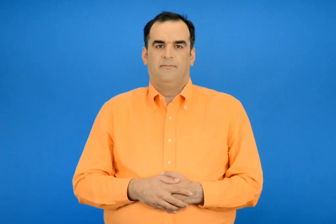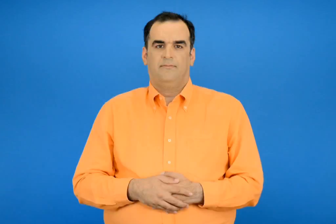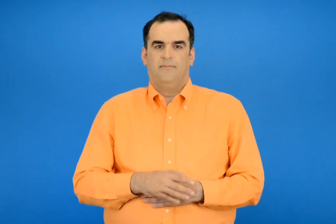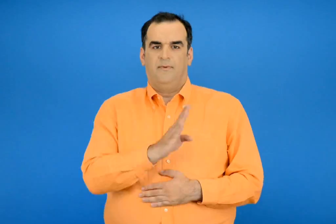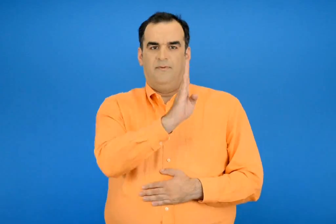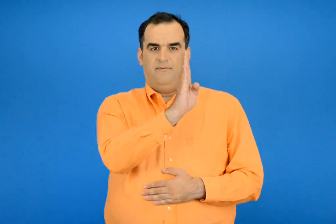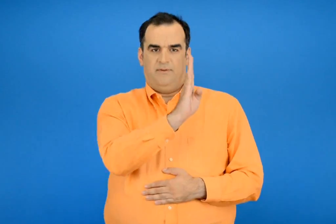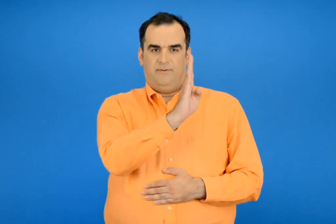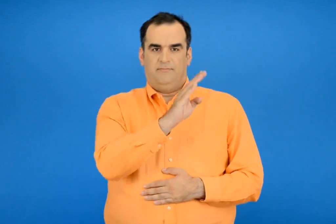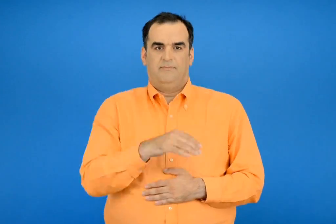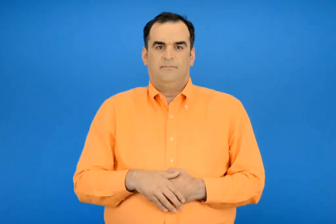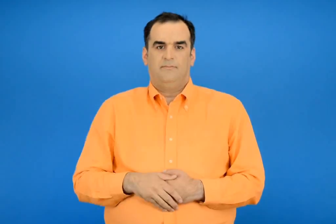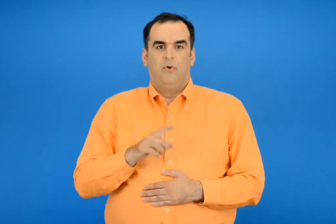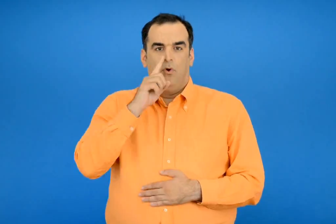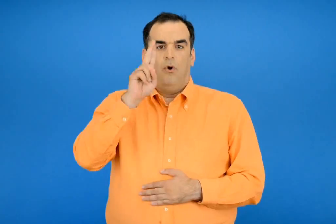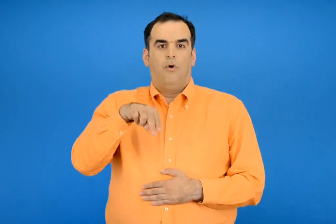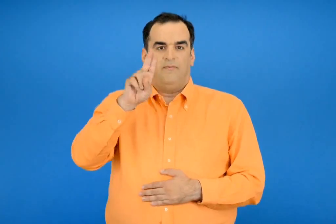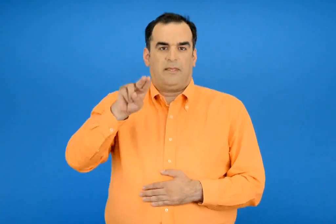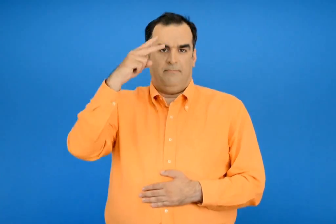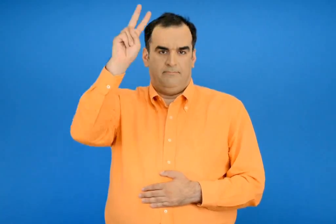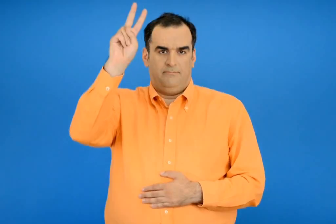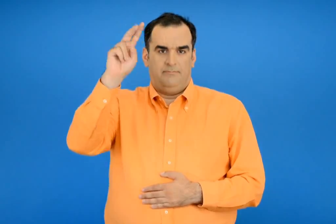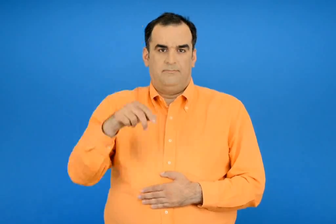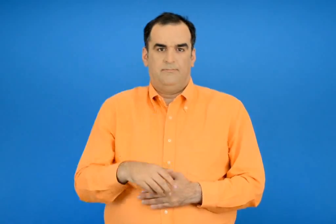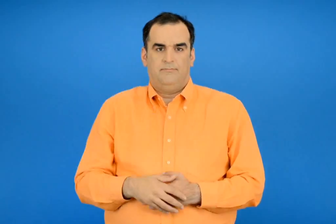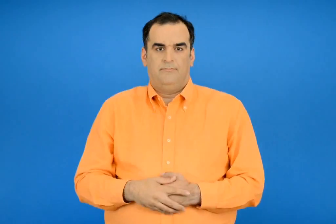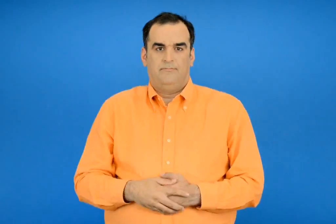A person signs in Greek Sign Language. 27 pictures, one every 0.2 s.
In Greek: β νορβηγίας
